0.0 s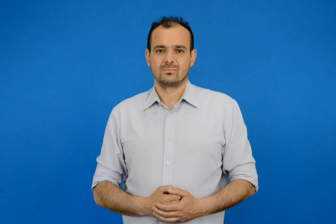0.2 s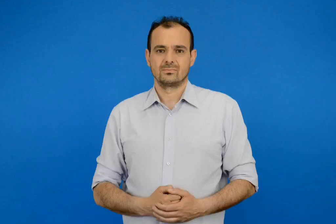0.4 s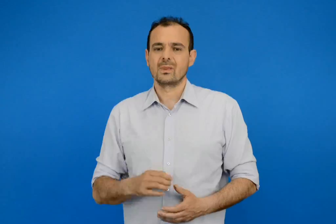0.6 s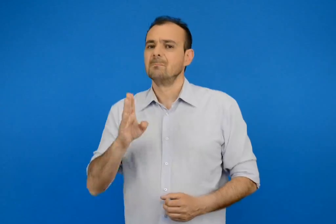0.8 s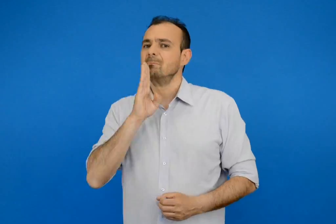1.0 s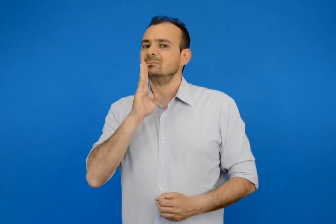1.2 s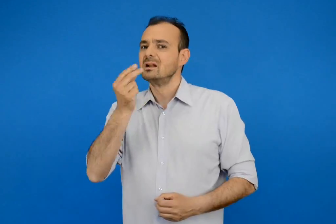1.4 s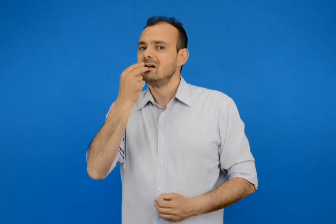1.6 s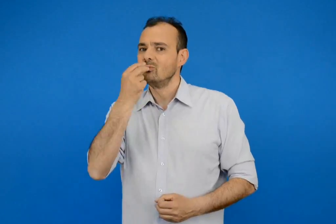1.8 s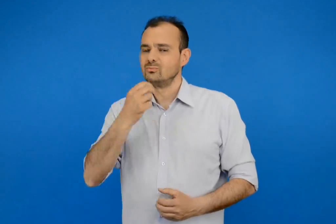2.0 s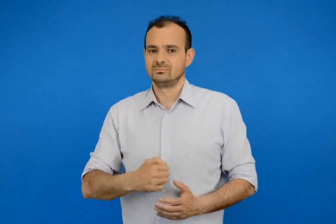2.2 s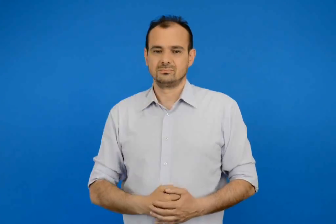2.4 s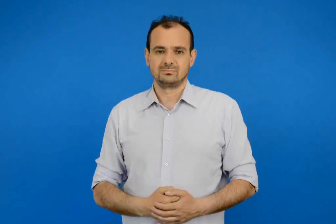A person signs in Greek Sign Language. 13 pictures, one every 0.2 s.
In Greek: μεσημεριανό
